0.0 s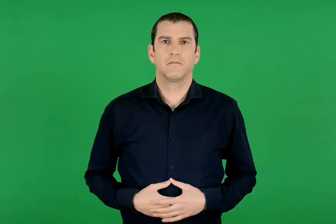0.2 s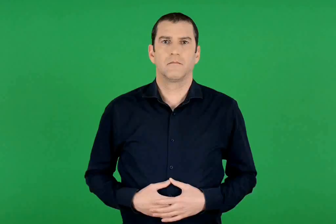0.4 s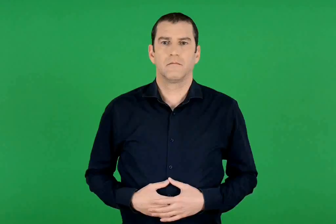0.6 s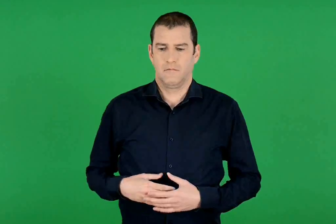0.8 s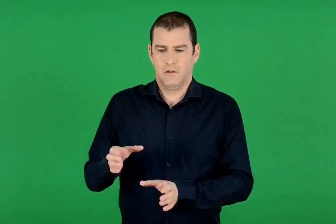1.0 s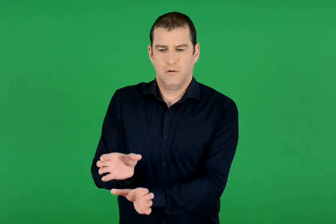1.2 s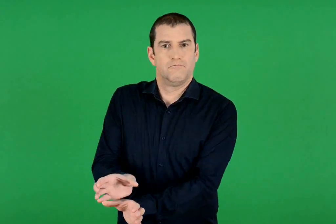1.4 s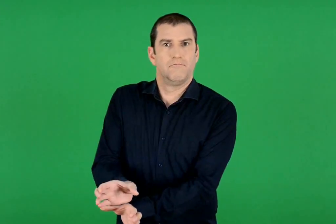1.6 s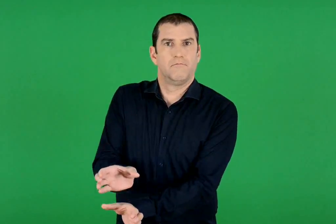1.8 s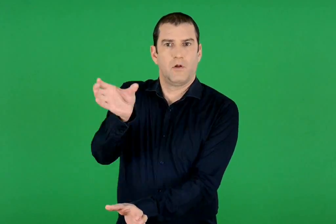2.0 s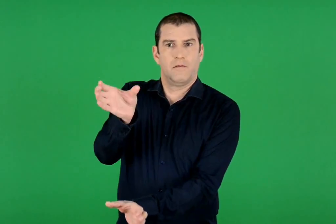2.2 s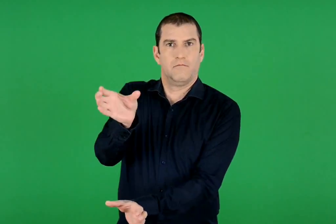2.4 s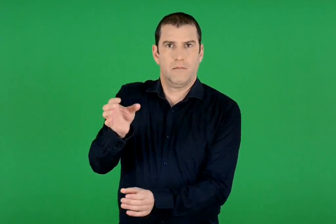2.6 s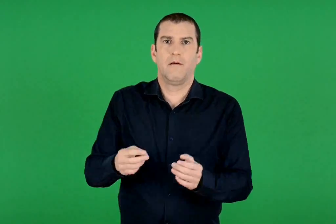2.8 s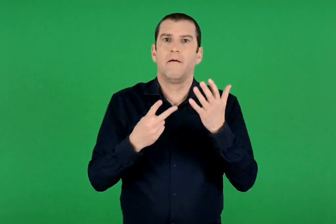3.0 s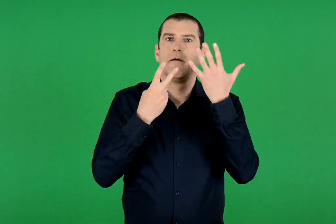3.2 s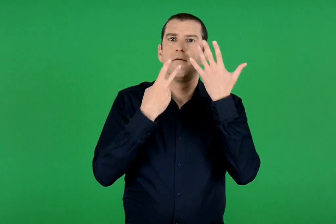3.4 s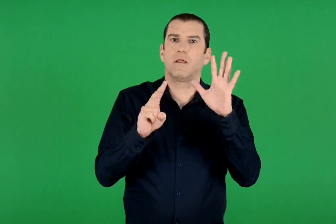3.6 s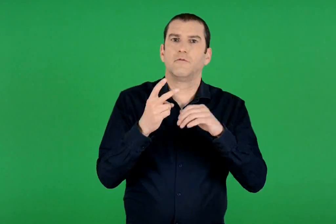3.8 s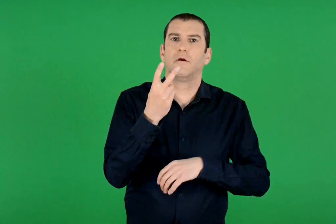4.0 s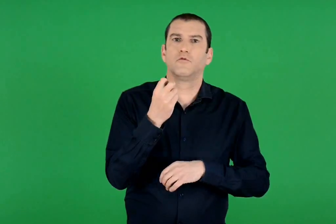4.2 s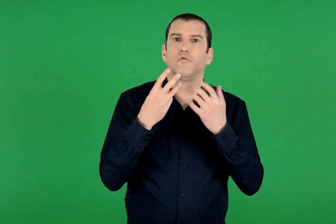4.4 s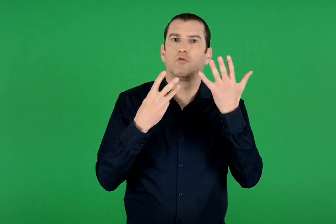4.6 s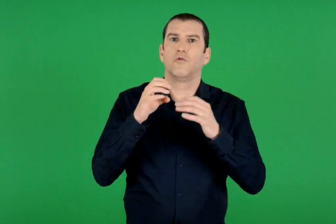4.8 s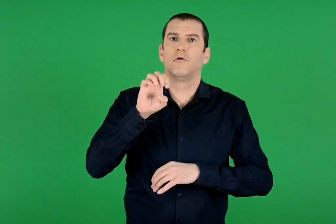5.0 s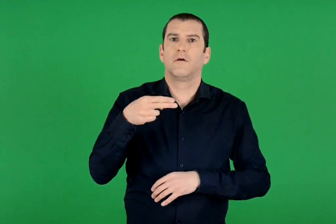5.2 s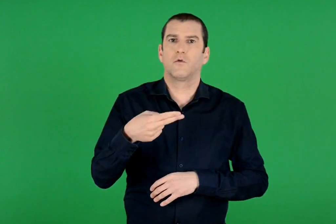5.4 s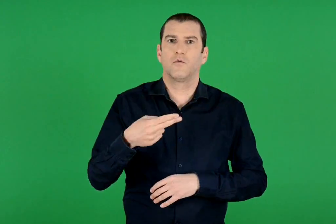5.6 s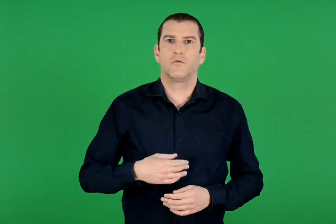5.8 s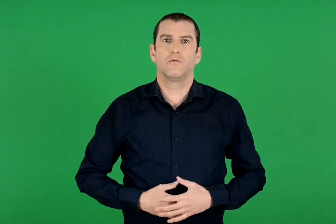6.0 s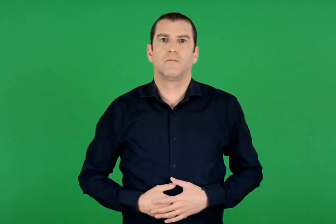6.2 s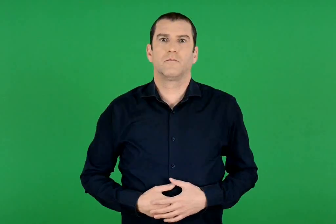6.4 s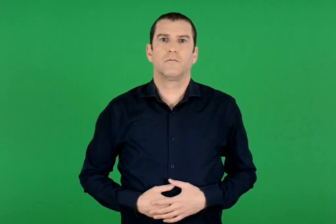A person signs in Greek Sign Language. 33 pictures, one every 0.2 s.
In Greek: κεντρική μονάδα 728 €
